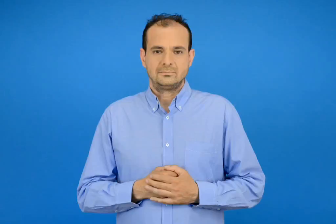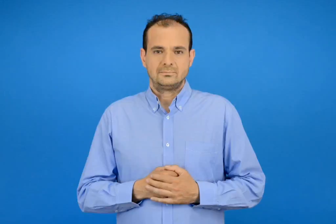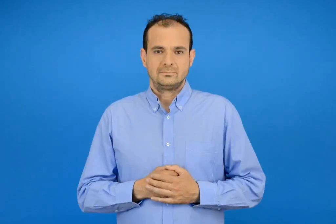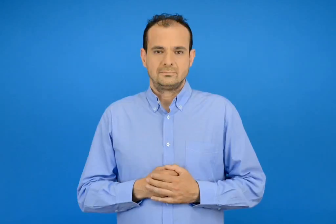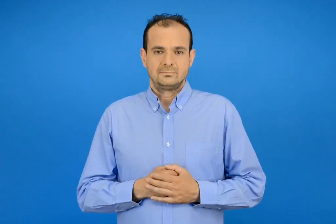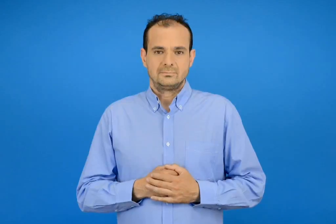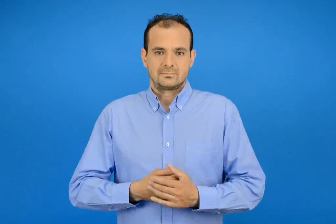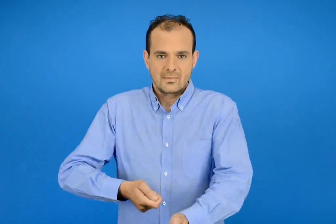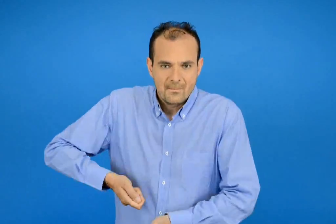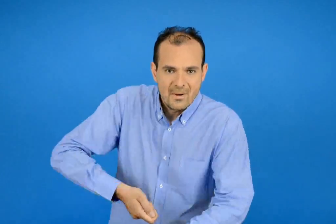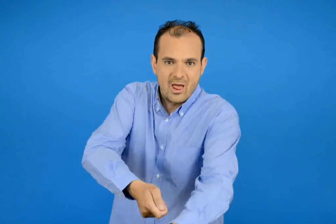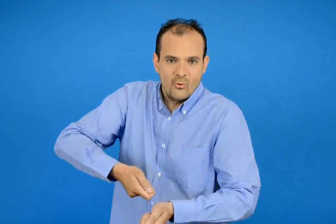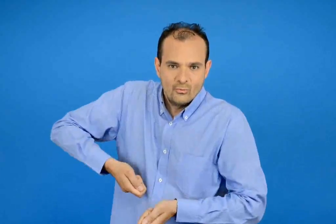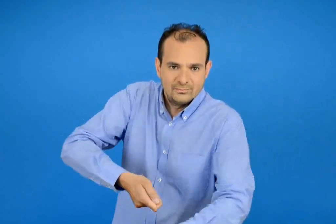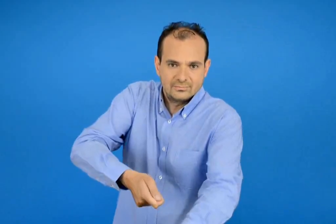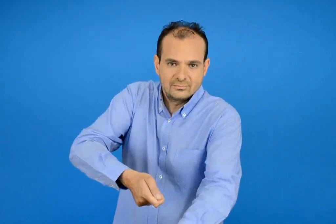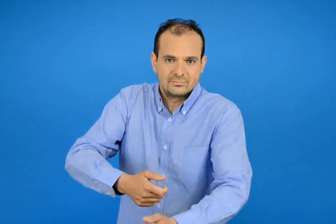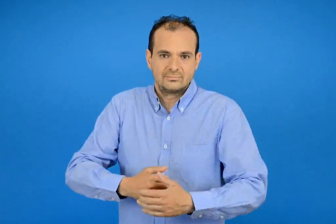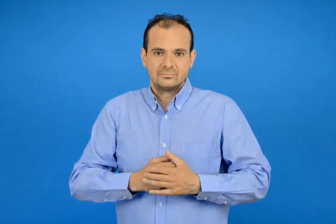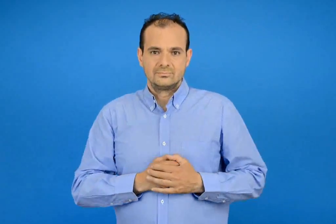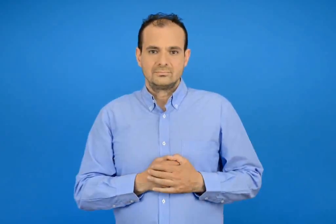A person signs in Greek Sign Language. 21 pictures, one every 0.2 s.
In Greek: πλένω
